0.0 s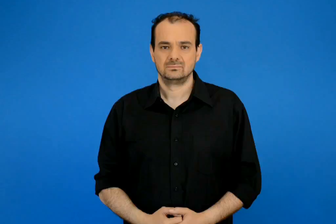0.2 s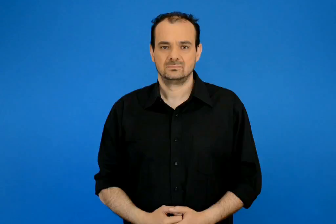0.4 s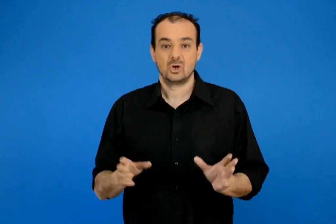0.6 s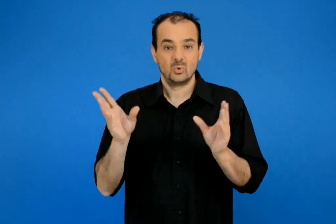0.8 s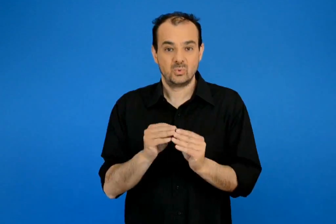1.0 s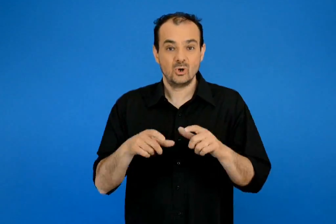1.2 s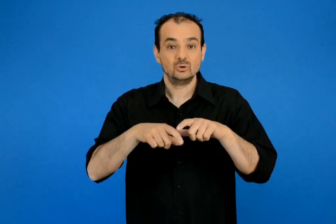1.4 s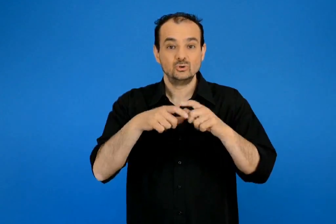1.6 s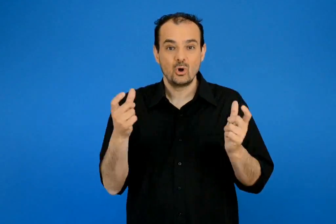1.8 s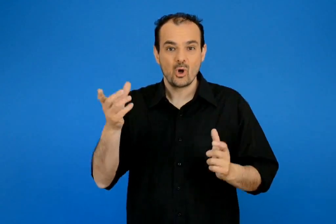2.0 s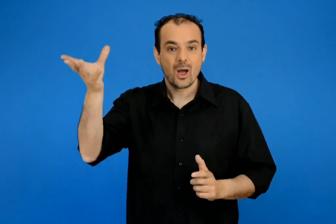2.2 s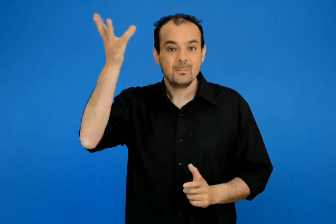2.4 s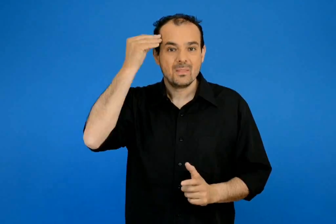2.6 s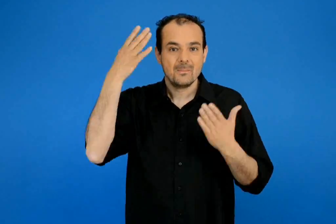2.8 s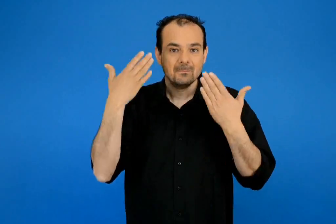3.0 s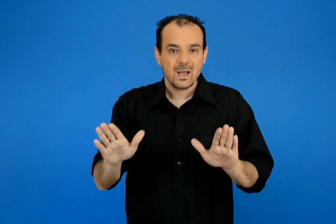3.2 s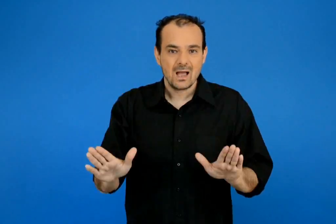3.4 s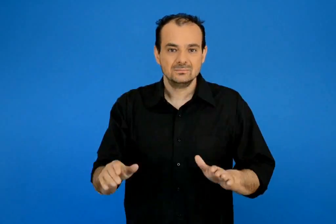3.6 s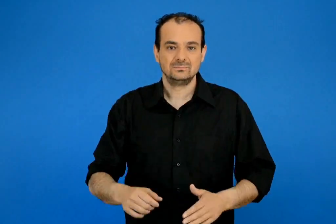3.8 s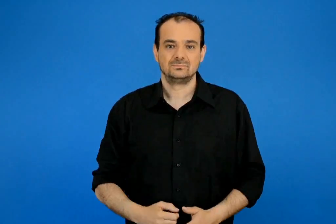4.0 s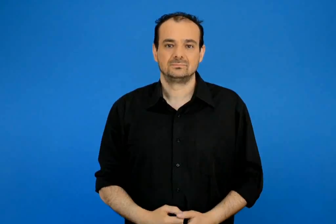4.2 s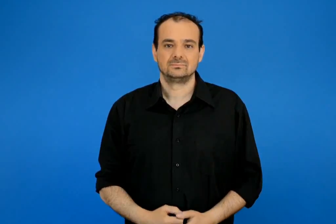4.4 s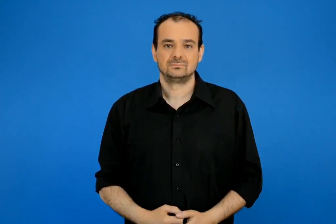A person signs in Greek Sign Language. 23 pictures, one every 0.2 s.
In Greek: τι μάθαμε για το σχολείο
